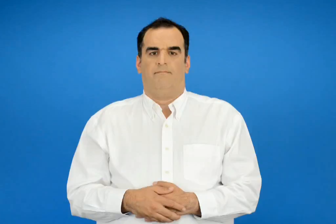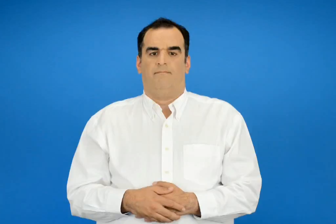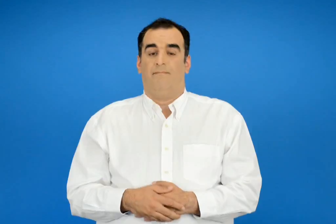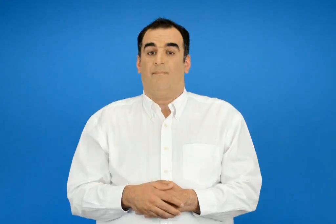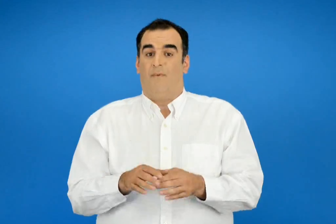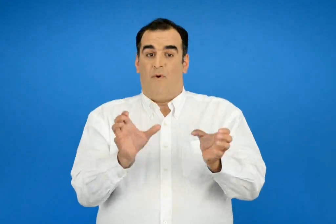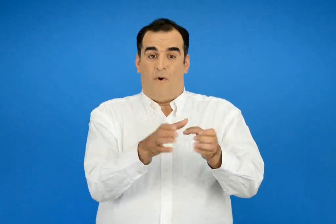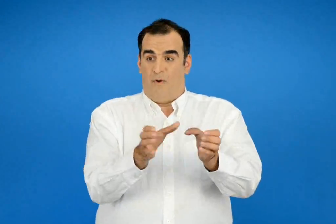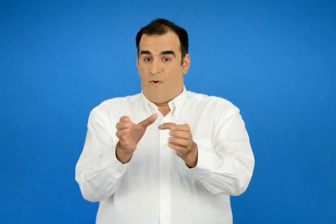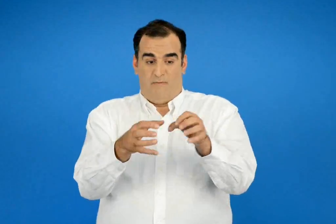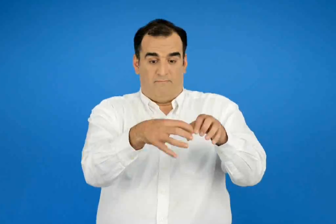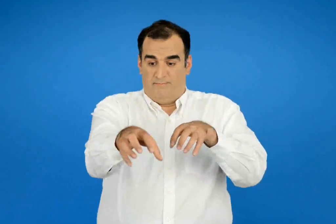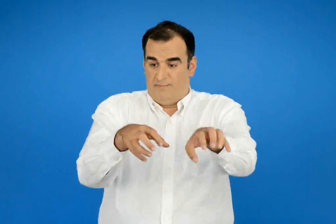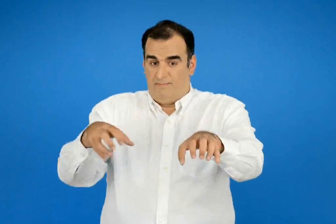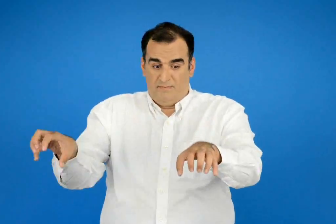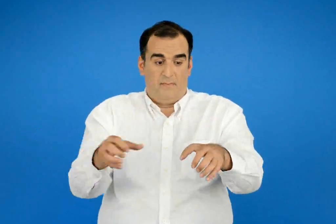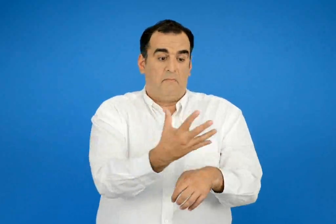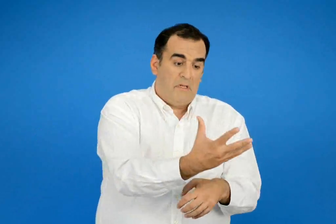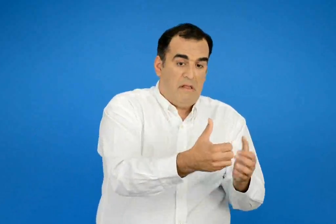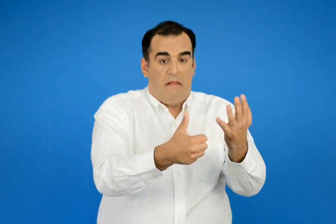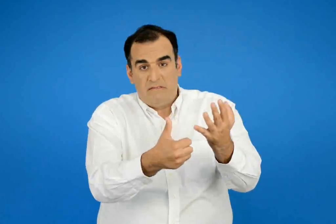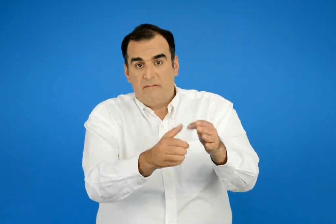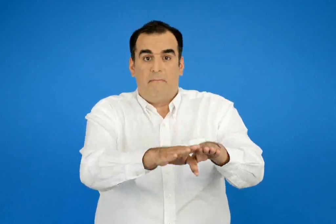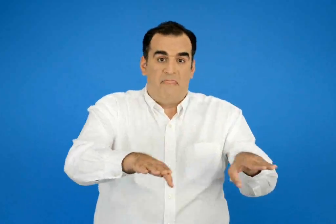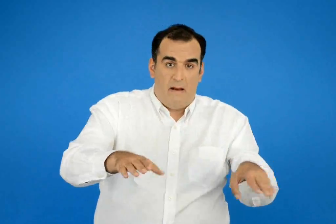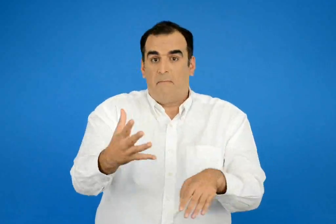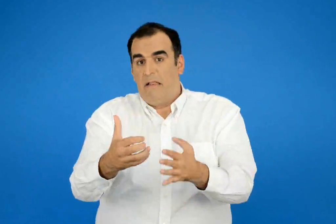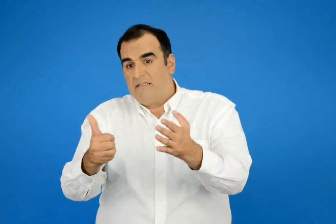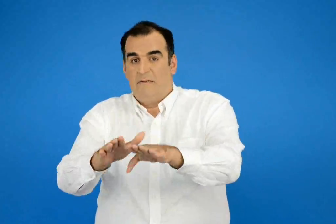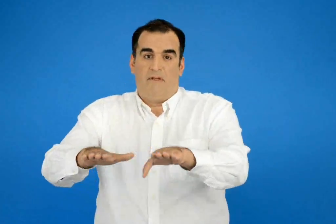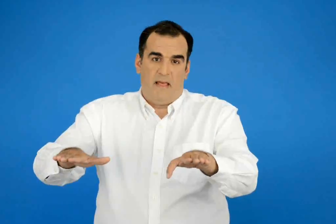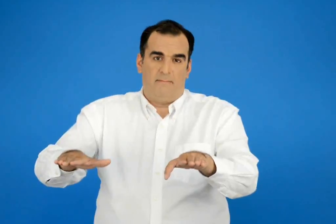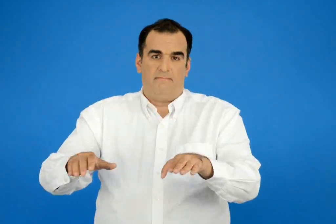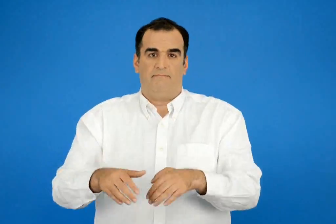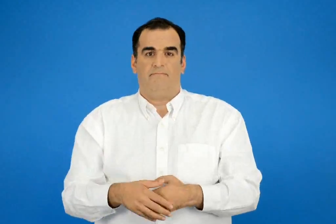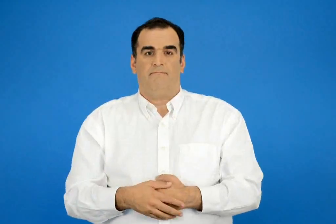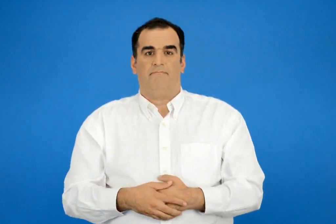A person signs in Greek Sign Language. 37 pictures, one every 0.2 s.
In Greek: χωριστείτε σε τέσσερις ομάδες των 5 6 παιδιών
